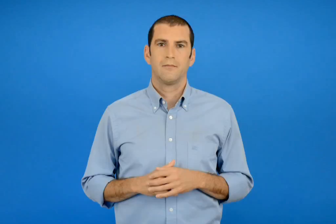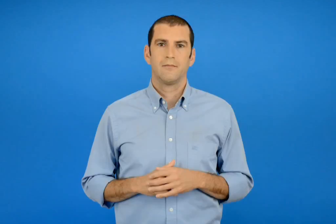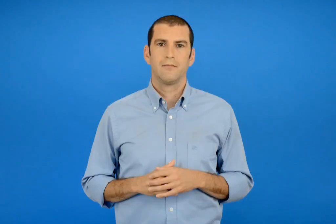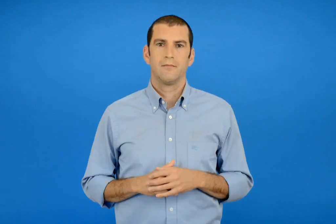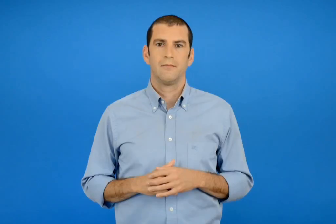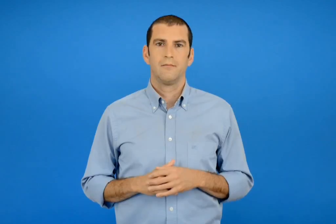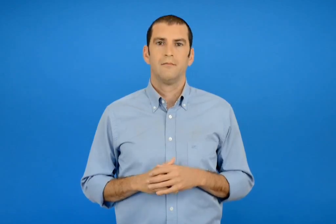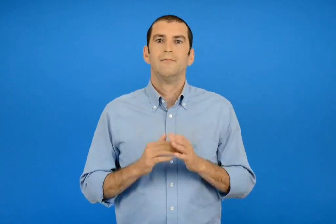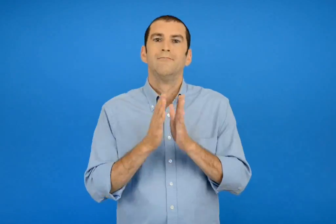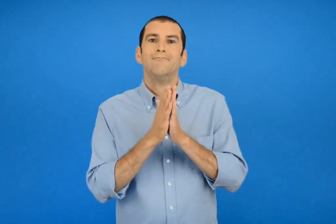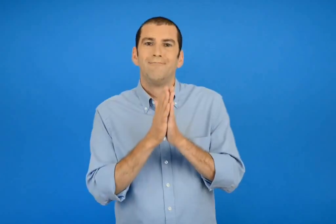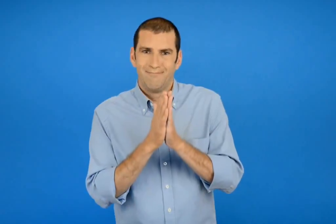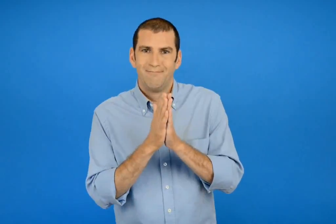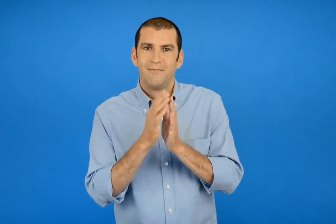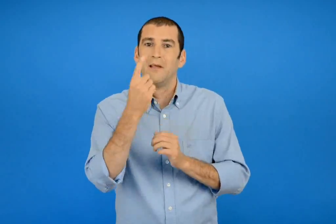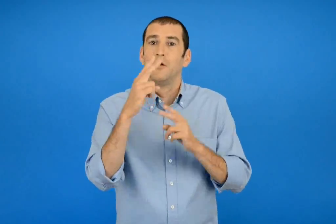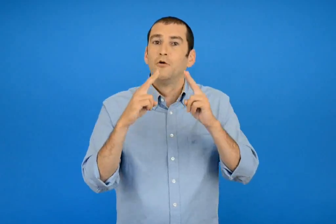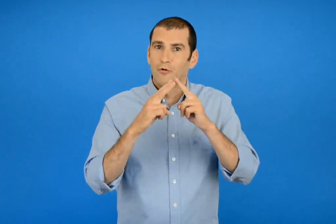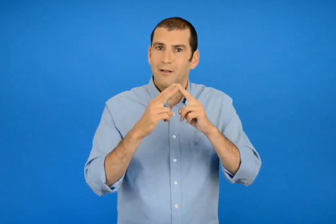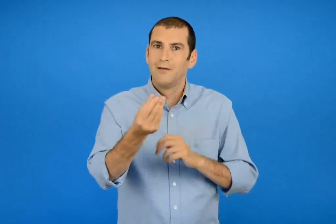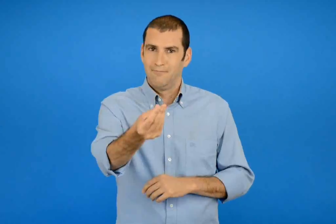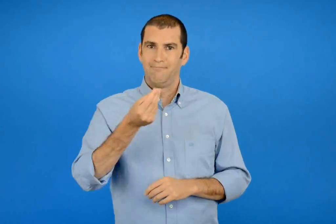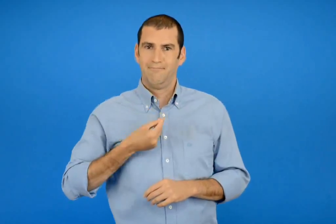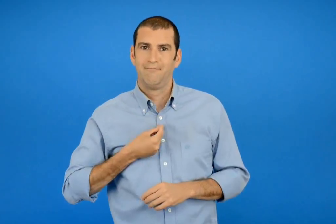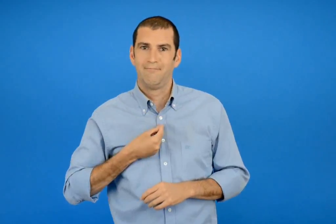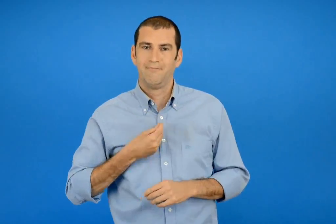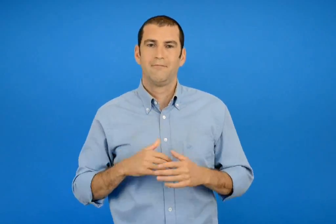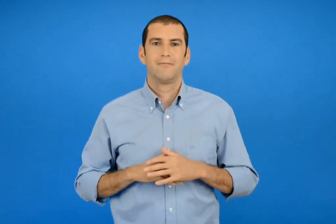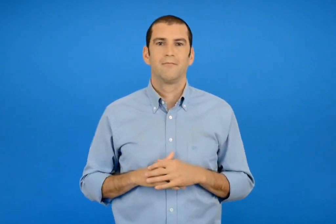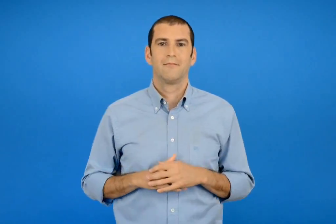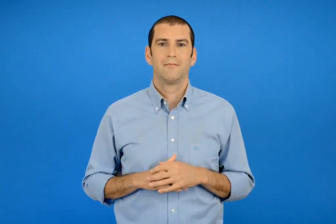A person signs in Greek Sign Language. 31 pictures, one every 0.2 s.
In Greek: σας παρακαλώ μου δίνετε μια σοκολάτα ;
